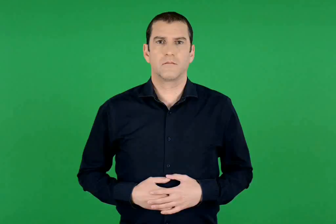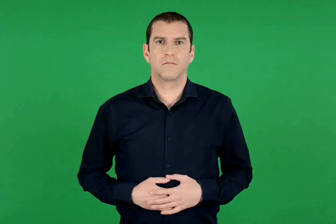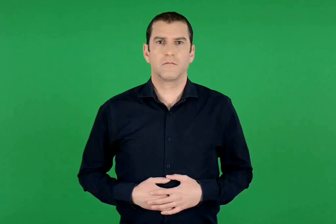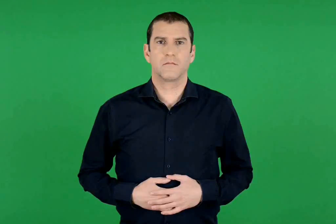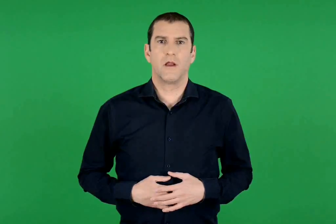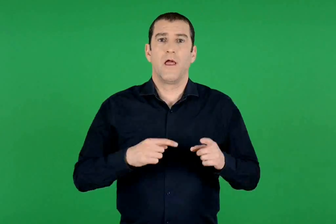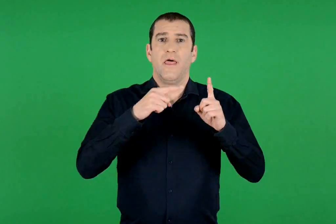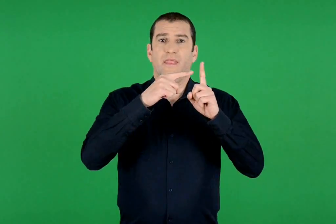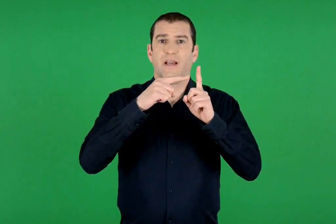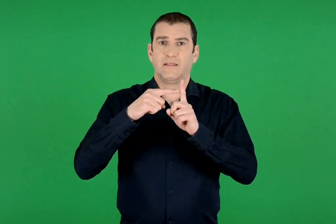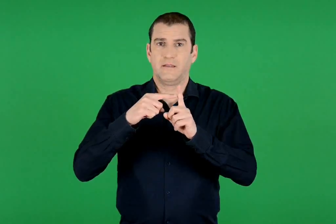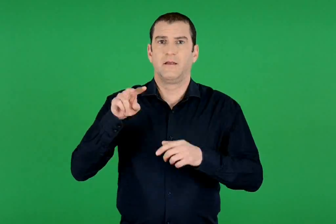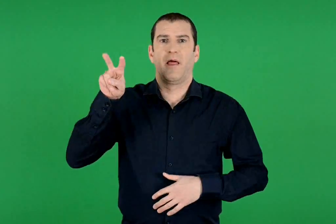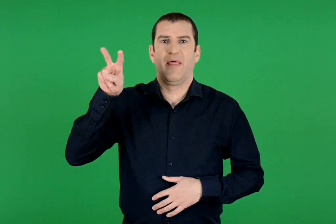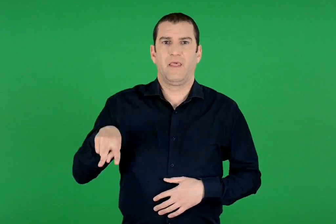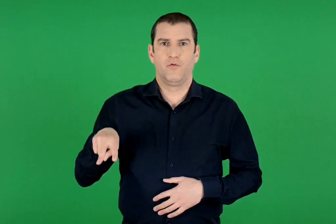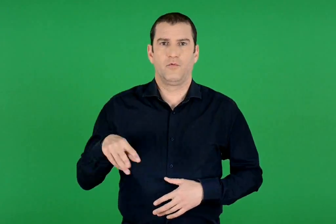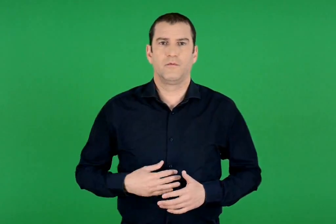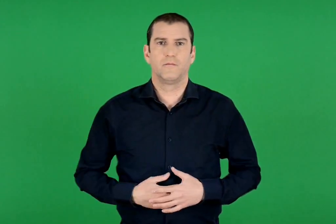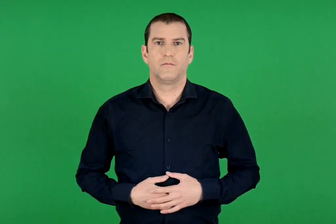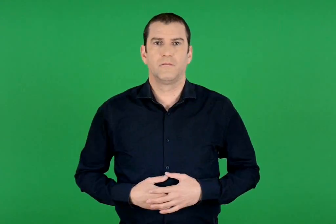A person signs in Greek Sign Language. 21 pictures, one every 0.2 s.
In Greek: διαιρέσεις ιι
